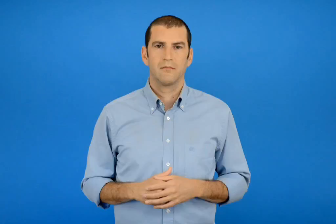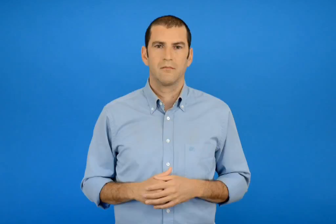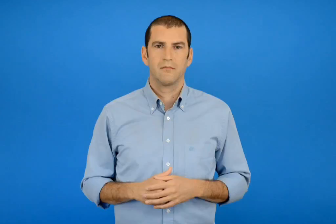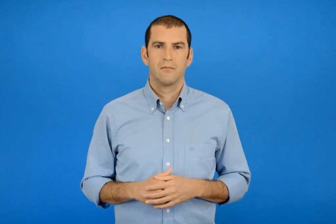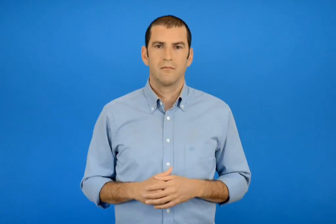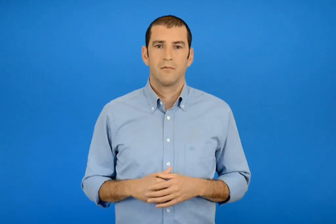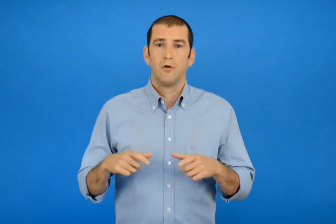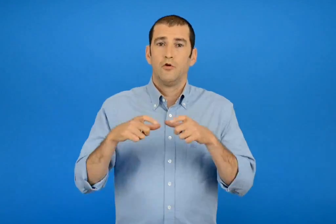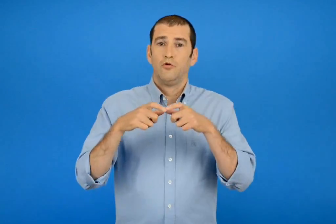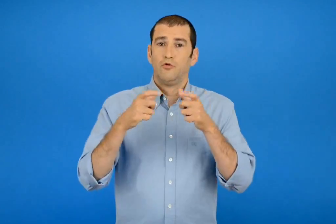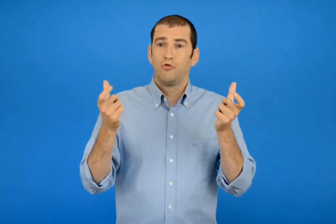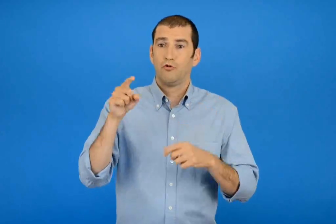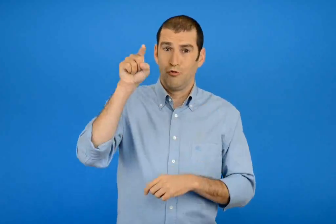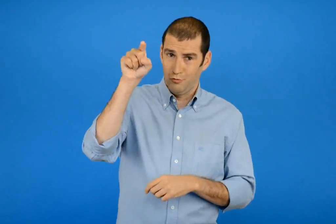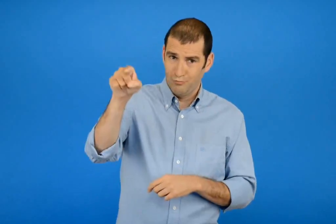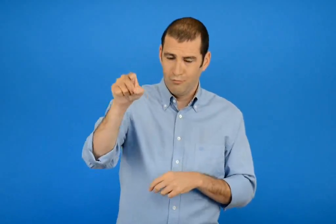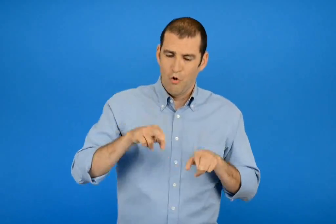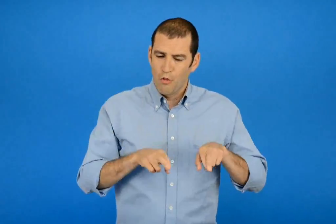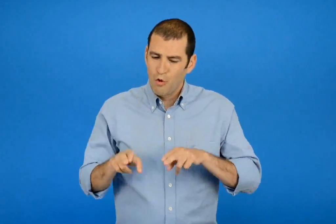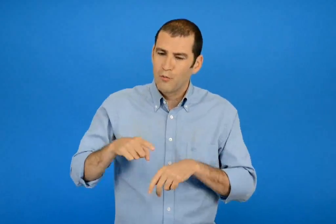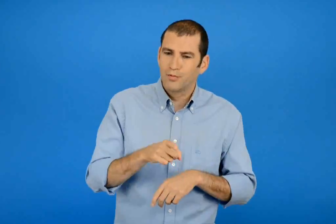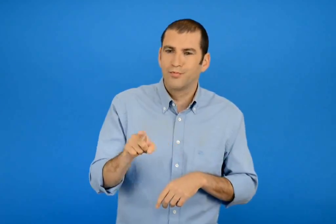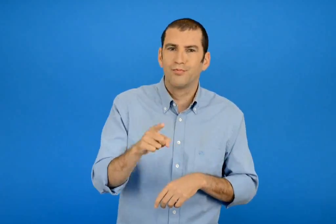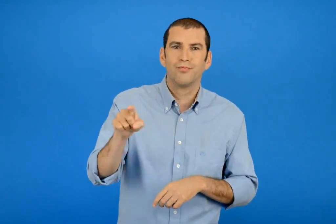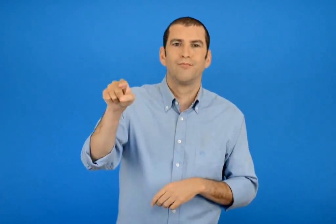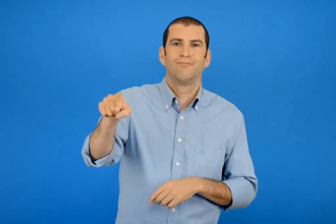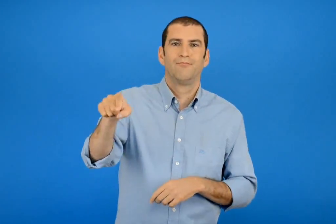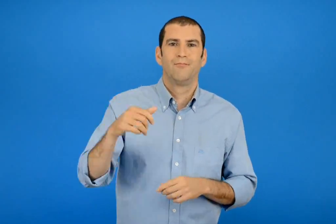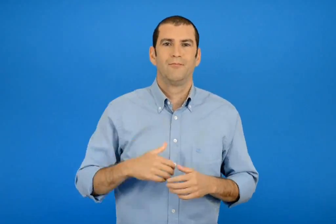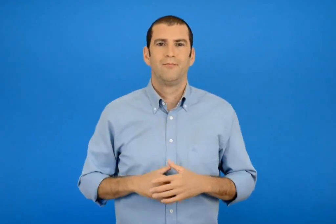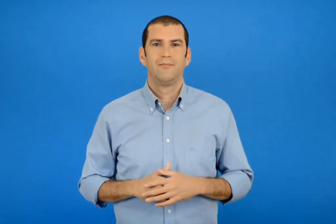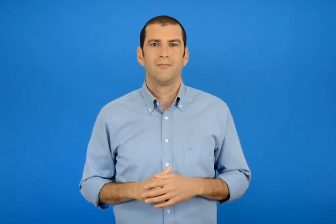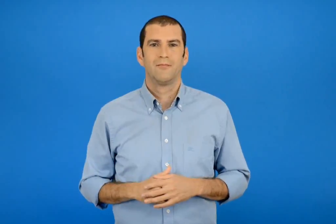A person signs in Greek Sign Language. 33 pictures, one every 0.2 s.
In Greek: στον δρόμο για το σχολείο
